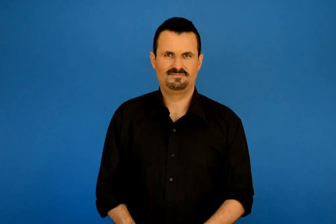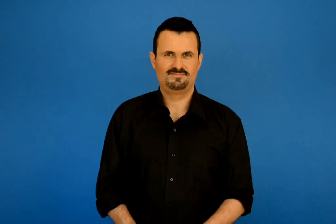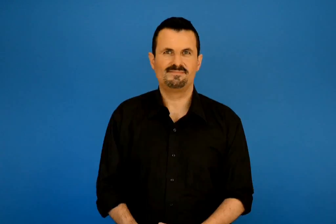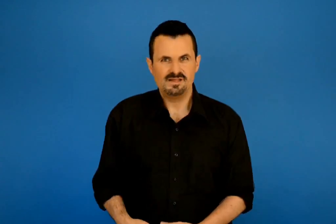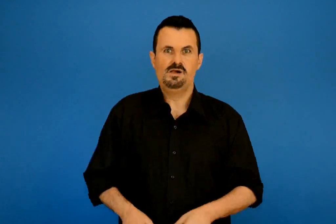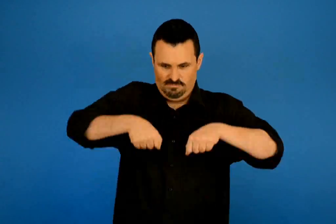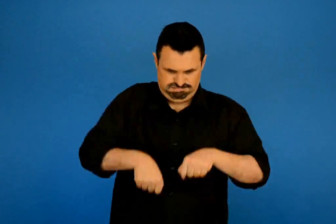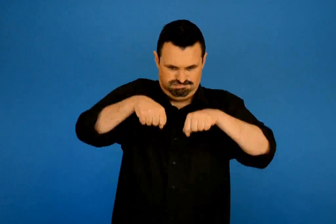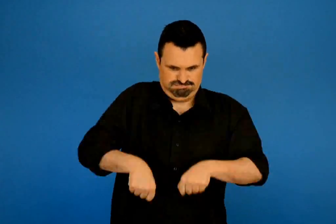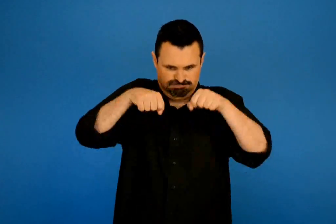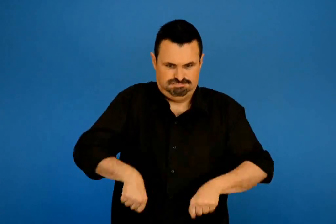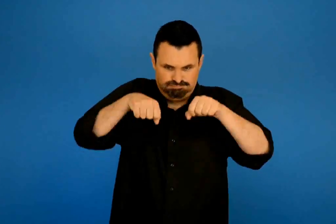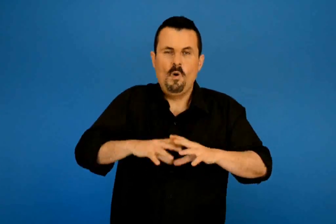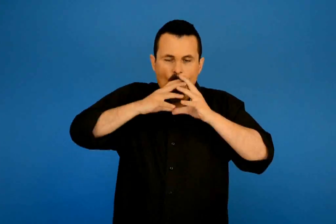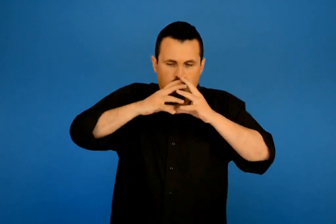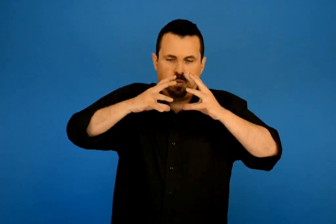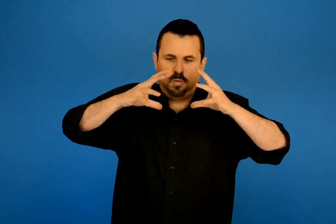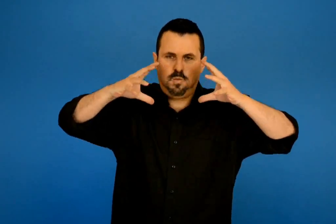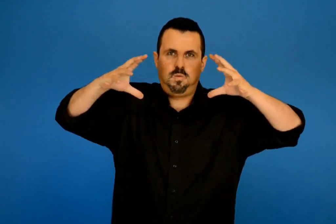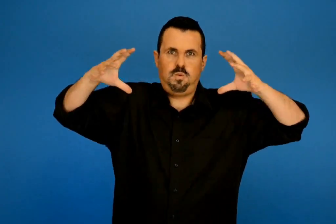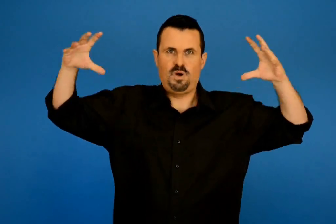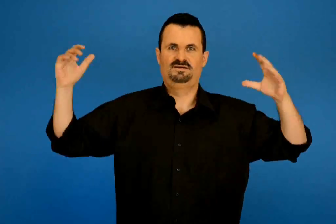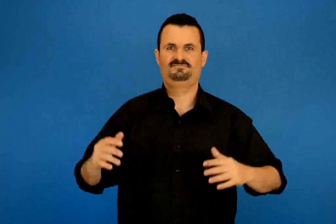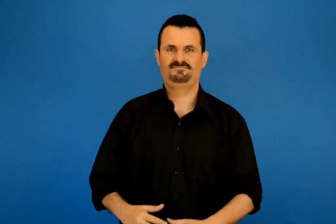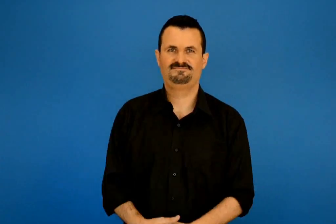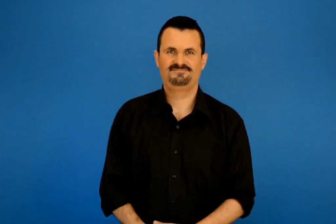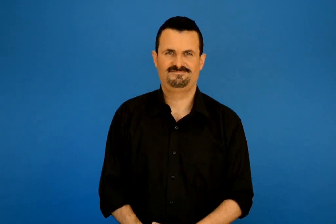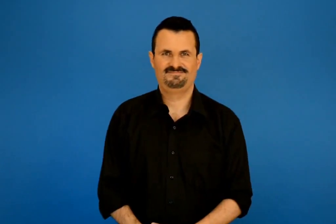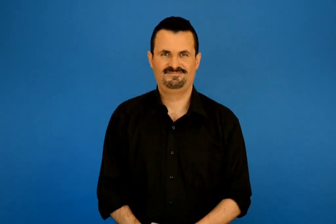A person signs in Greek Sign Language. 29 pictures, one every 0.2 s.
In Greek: και το φουσκώνουν πάλι με τεχνητή αναπνοή
